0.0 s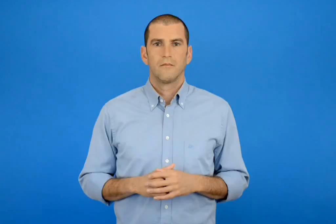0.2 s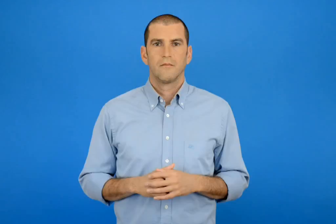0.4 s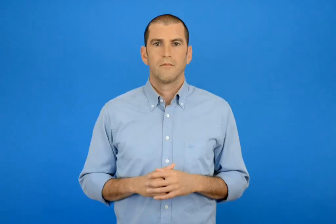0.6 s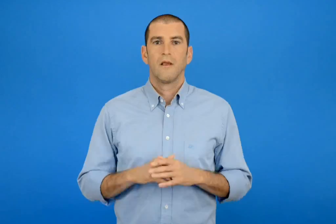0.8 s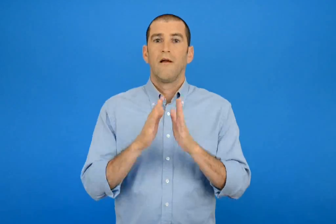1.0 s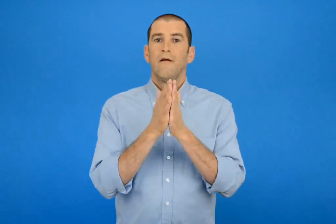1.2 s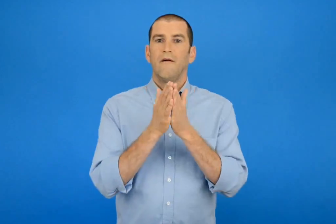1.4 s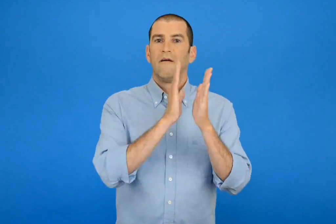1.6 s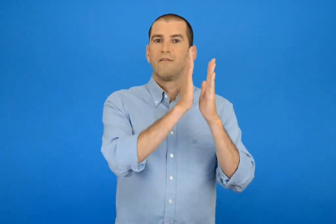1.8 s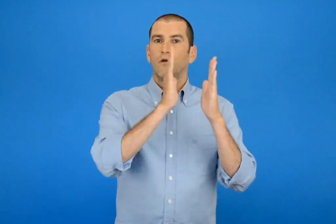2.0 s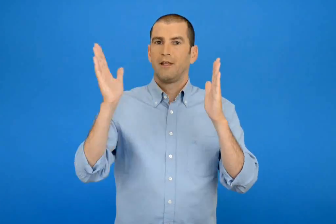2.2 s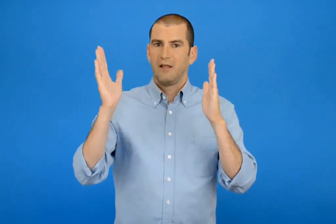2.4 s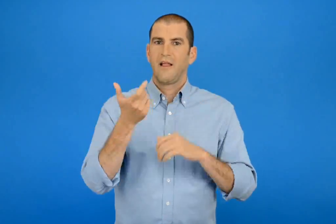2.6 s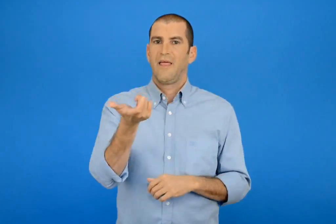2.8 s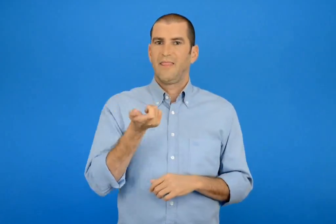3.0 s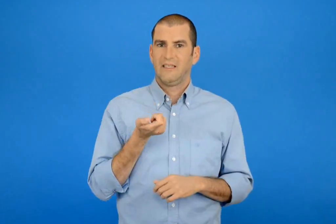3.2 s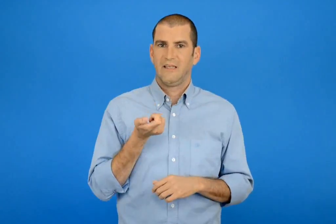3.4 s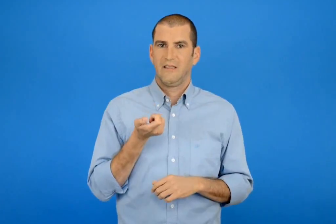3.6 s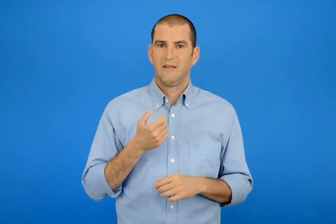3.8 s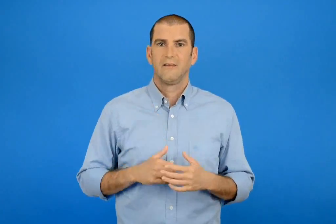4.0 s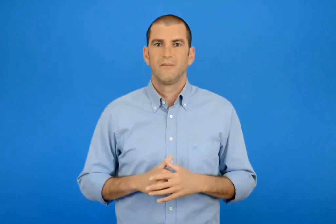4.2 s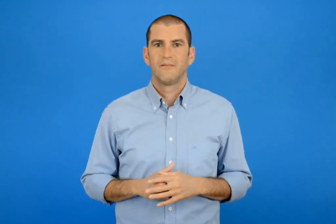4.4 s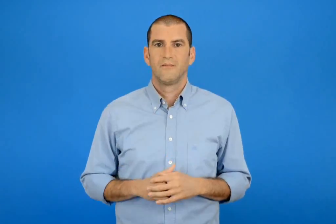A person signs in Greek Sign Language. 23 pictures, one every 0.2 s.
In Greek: η δανειστική βιβλιοθήκη
